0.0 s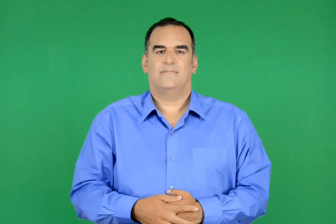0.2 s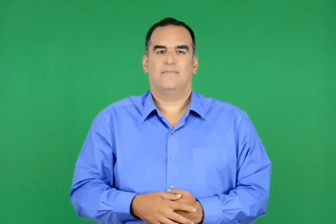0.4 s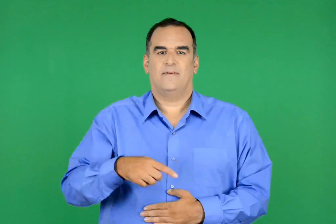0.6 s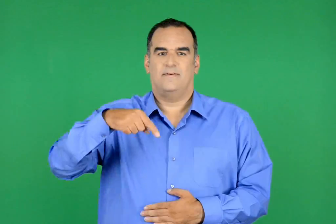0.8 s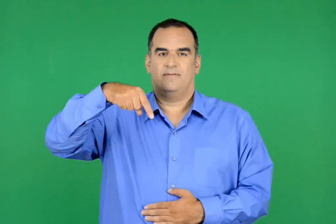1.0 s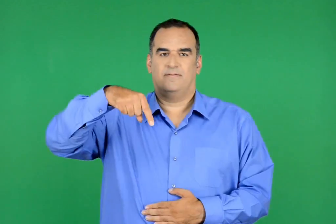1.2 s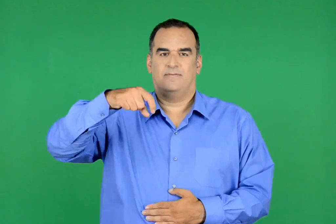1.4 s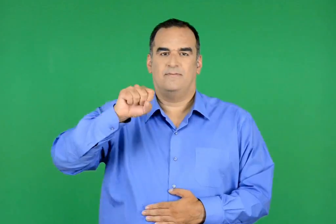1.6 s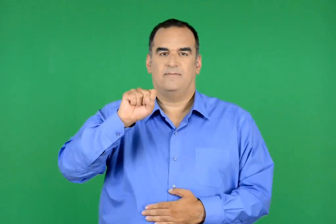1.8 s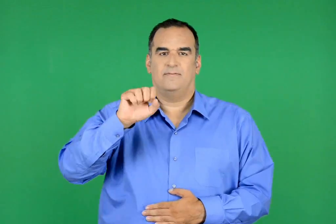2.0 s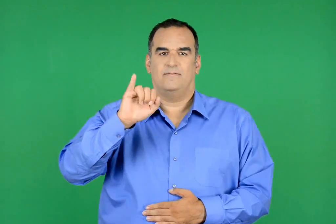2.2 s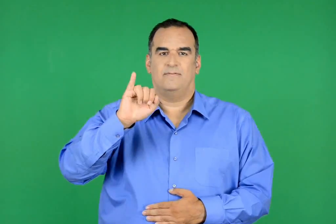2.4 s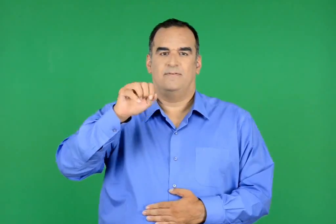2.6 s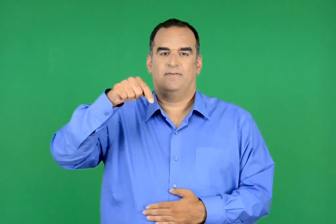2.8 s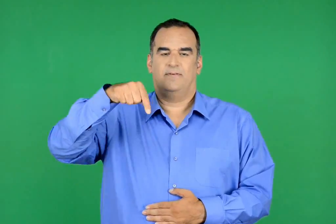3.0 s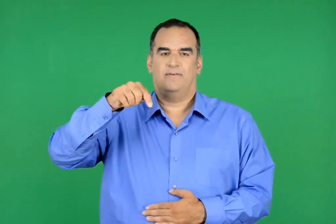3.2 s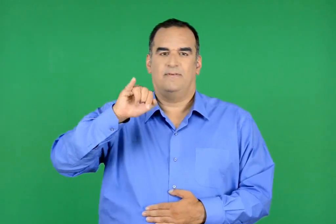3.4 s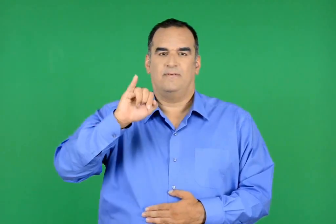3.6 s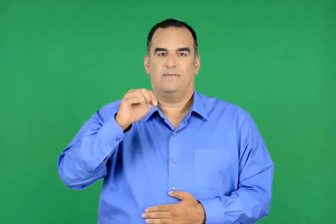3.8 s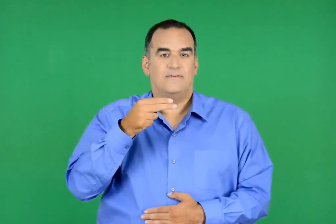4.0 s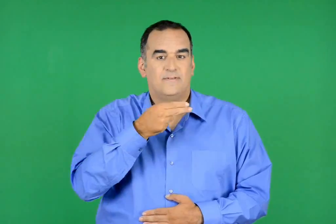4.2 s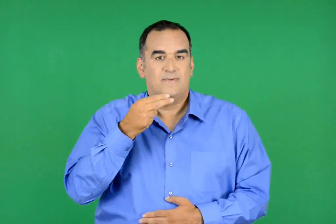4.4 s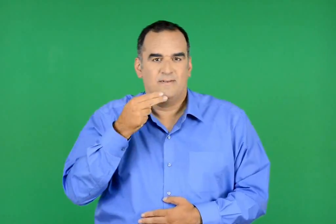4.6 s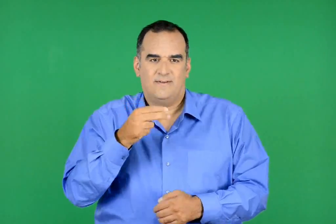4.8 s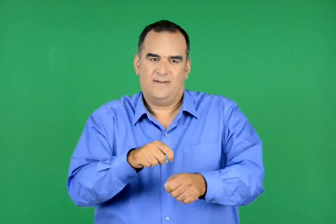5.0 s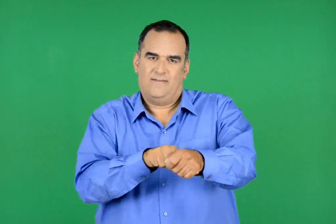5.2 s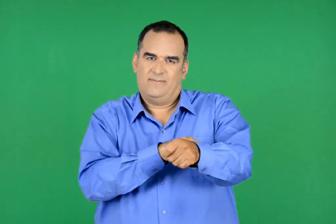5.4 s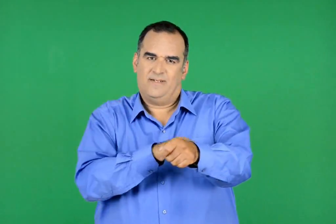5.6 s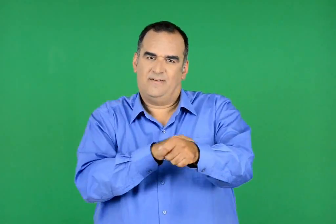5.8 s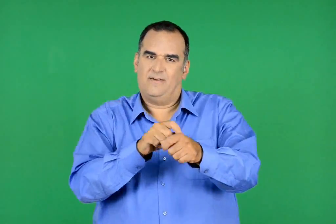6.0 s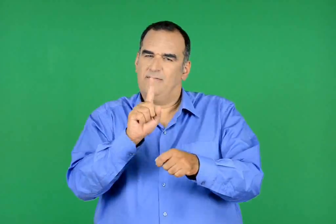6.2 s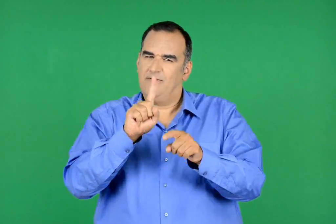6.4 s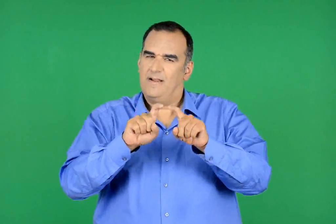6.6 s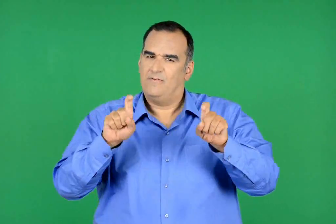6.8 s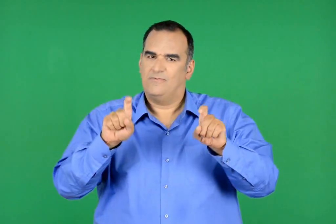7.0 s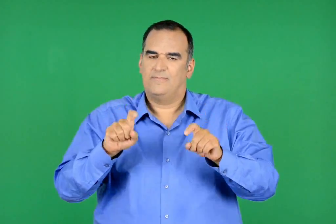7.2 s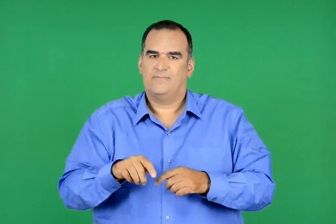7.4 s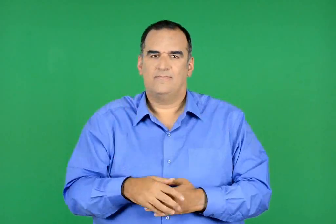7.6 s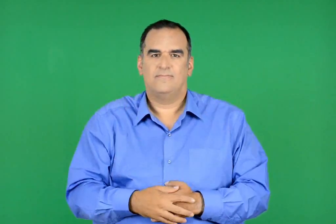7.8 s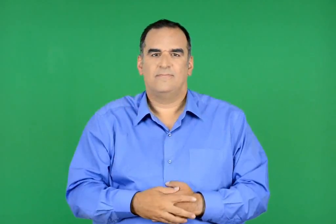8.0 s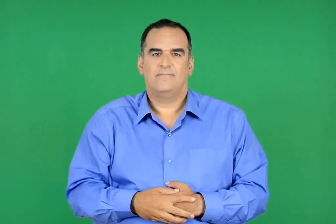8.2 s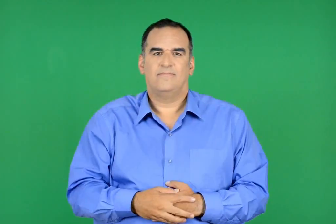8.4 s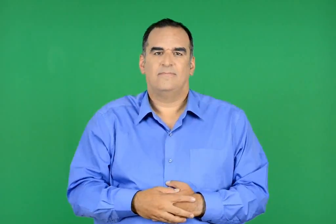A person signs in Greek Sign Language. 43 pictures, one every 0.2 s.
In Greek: τσίτι είδος υφάσματος
